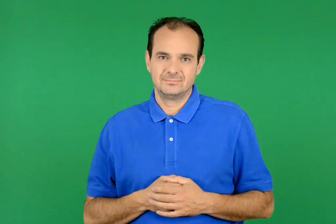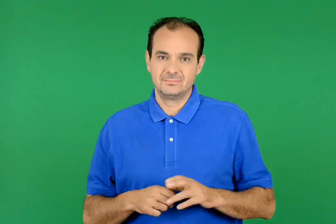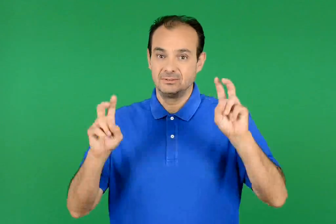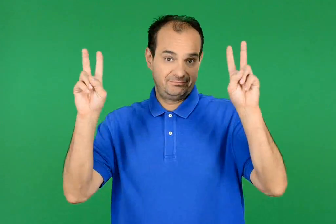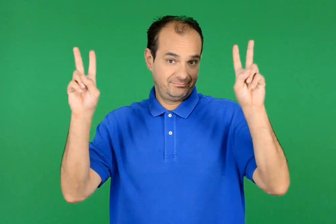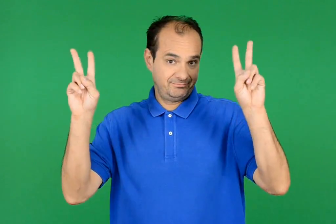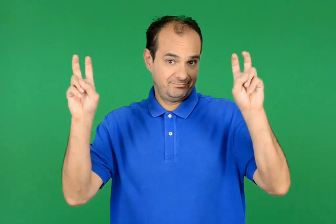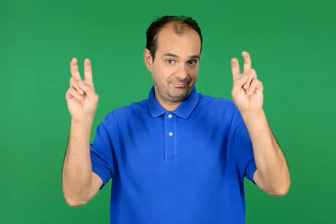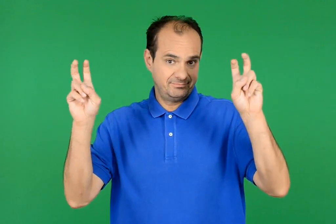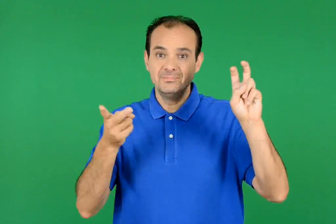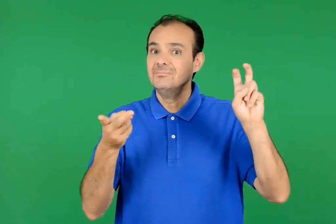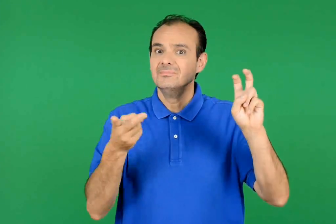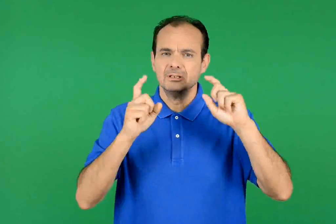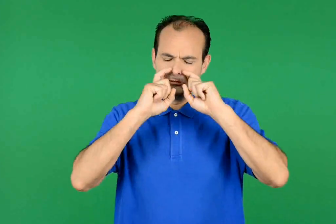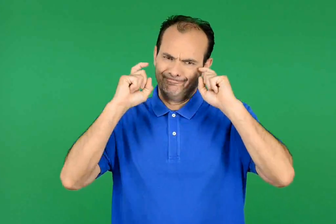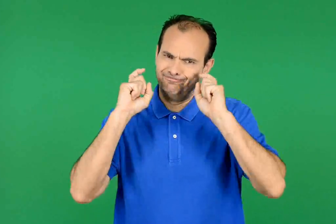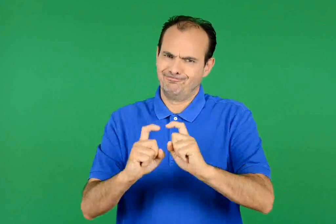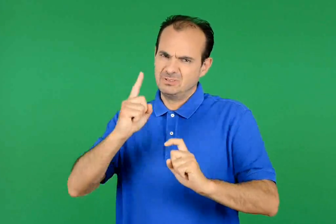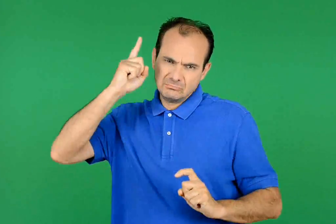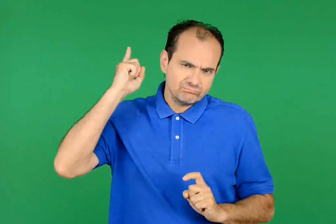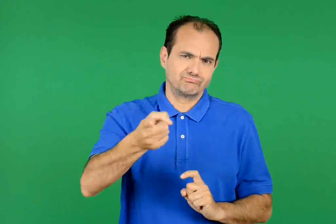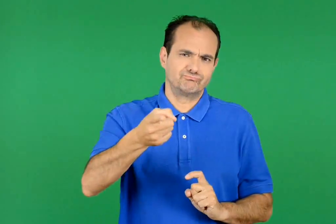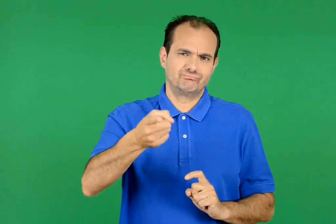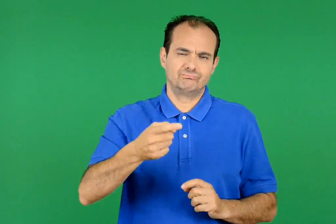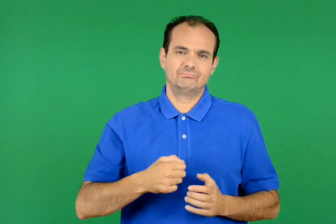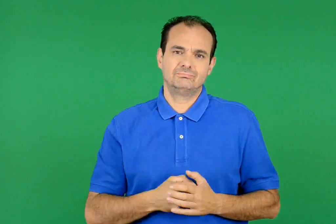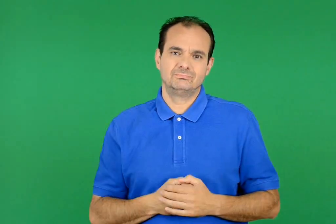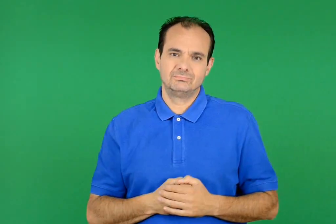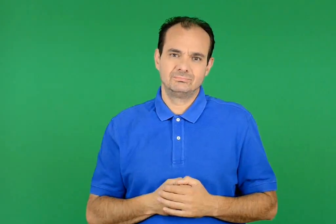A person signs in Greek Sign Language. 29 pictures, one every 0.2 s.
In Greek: τους χρειάζεται ένα καλό μάθημα
